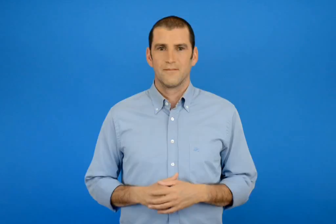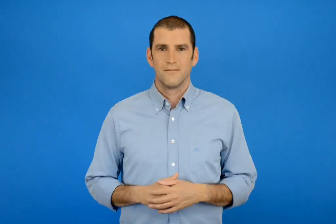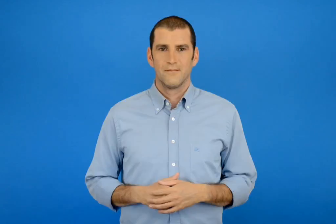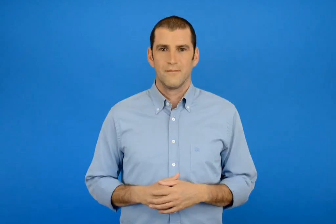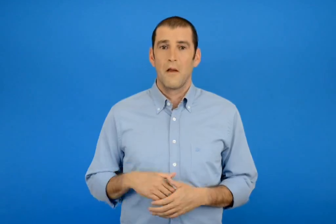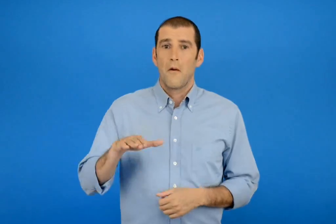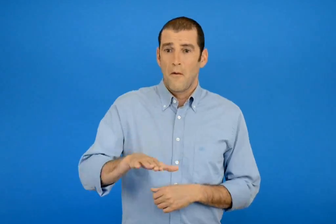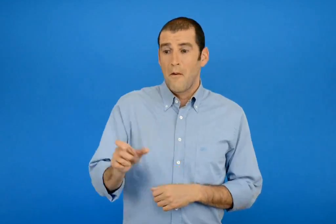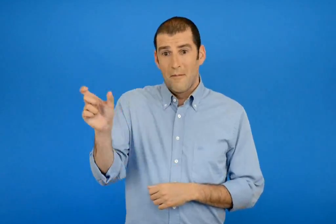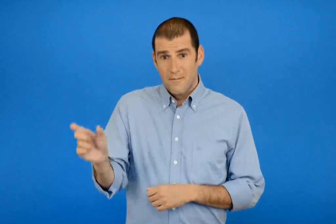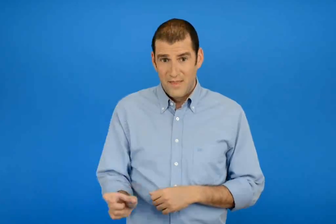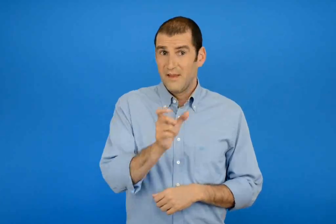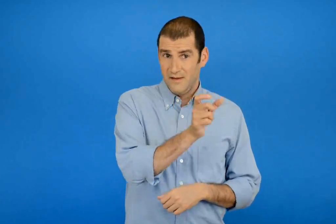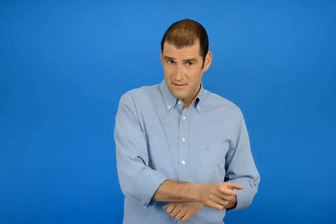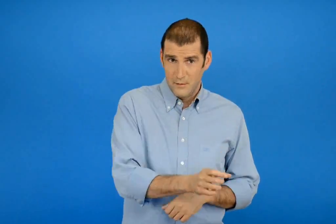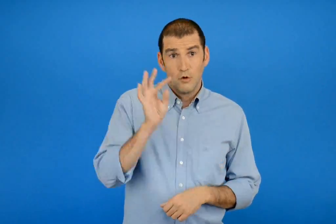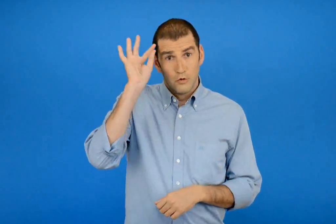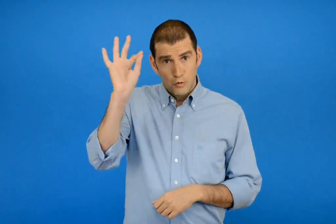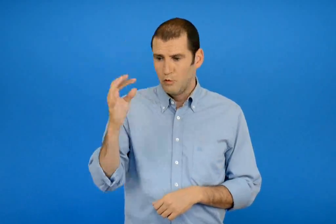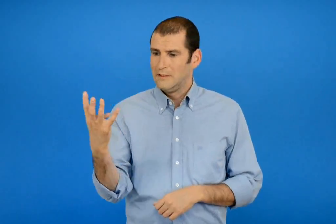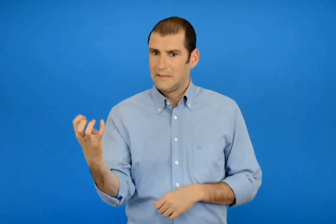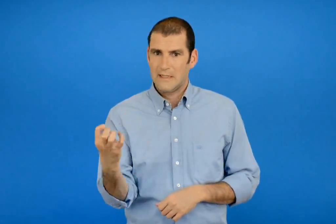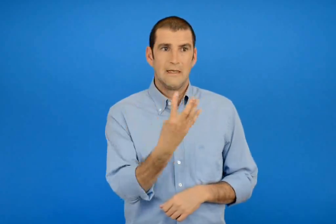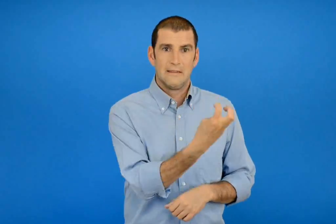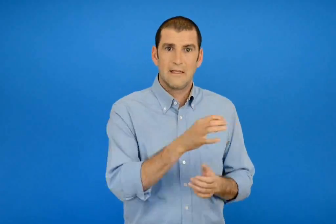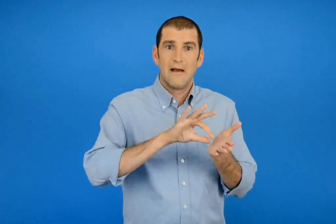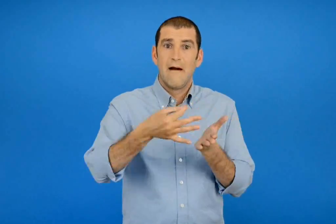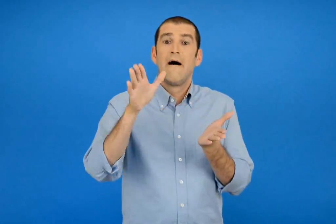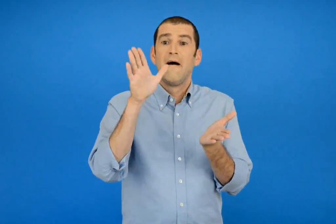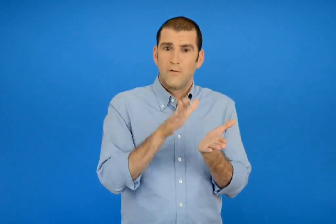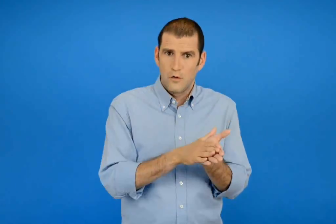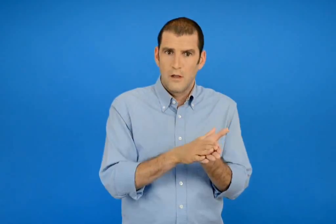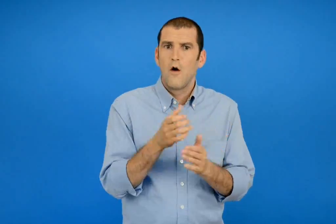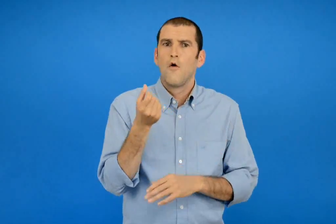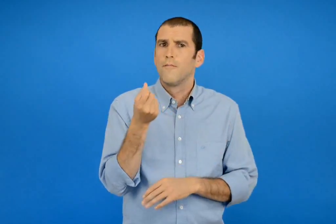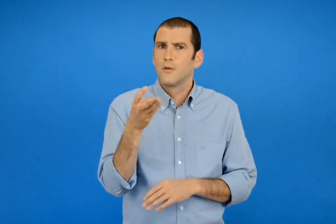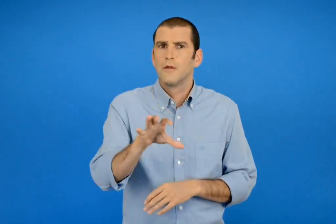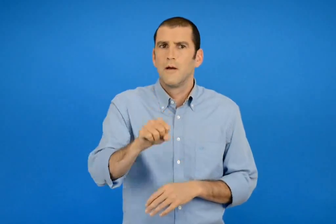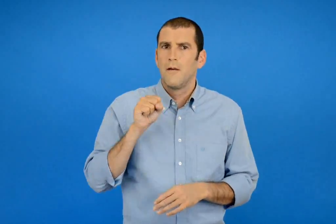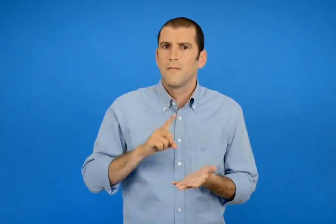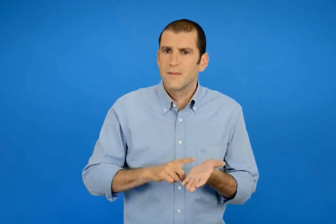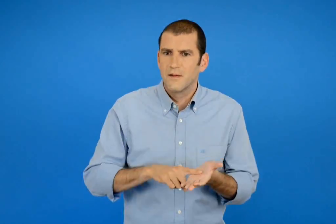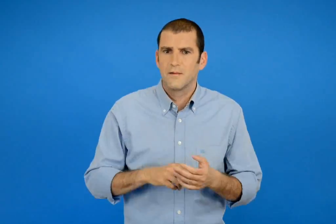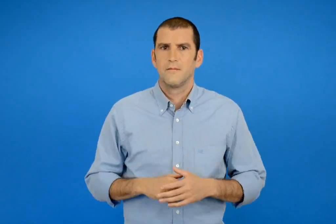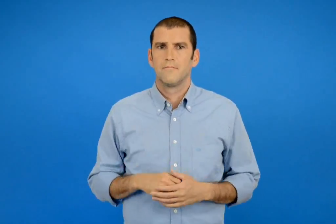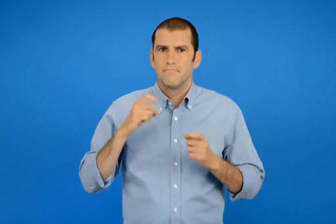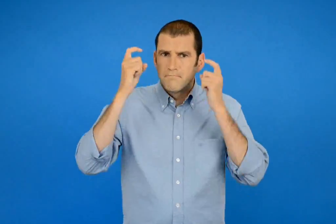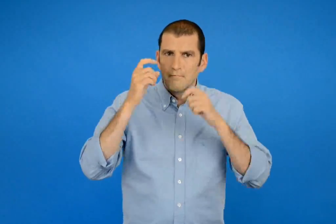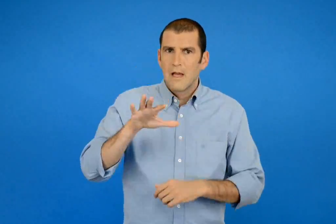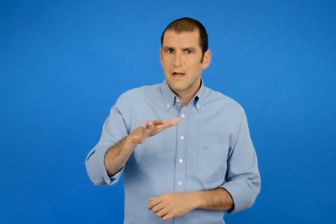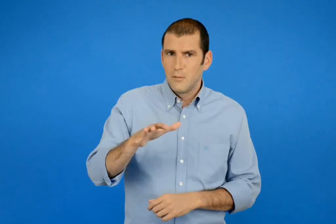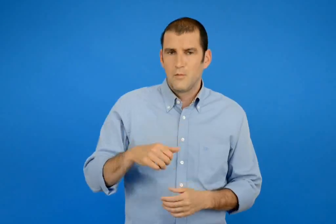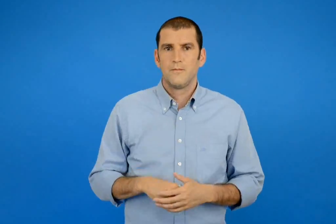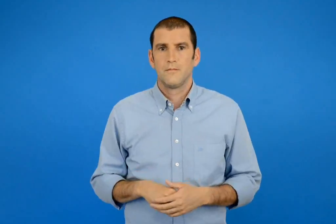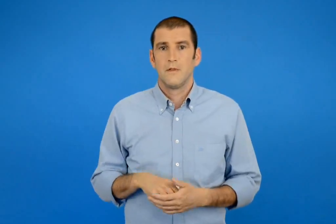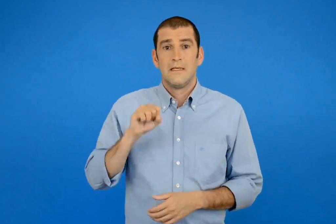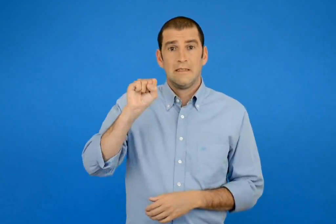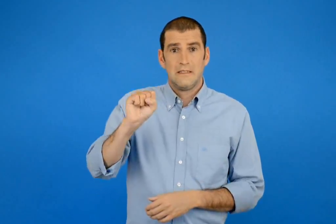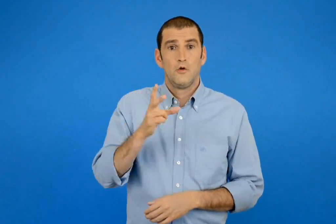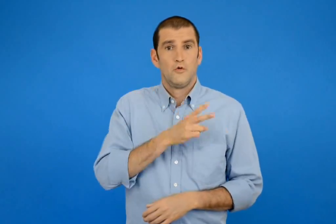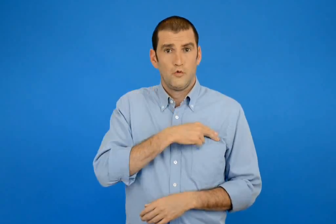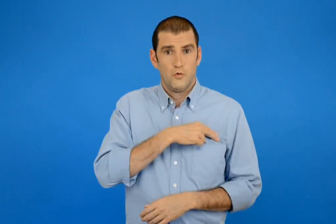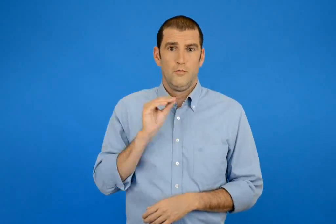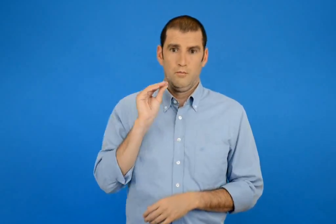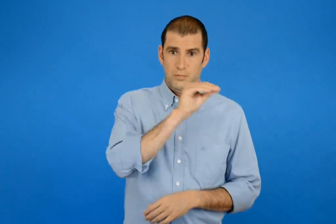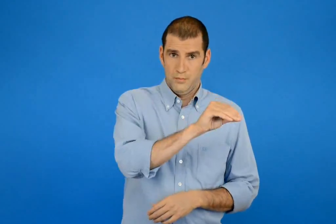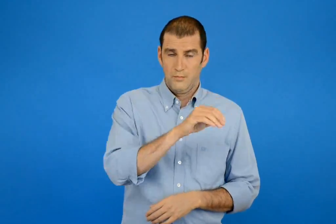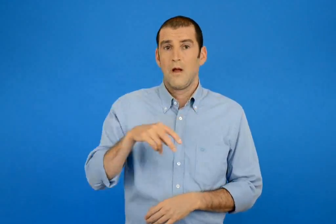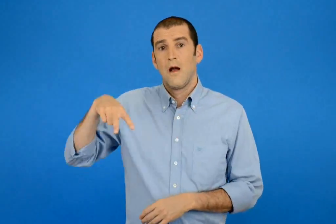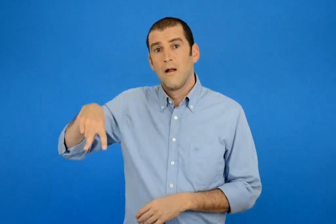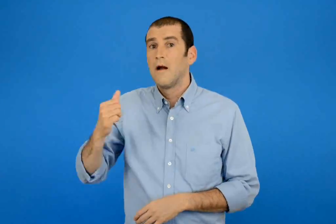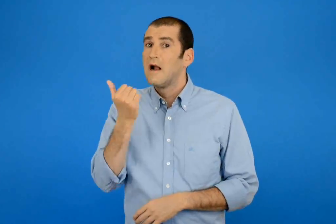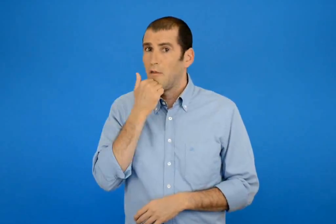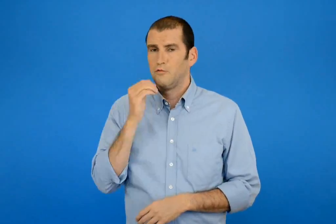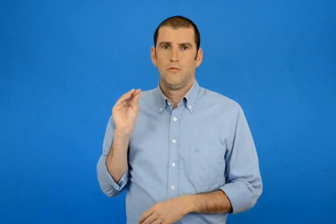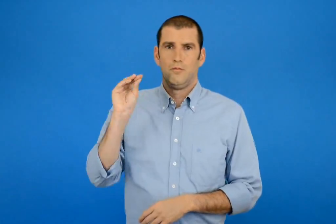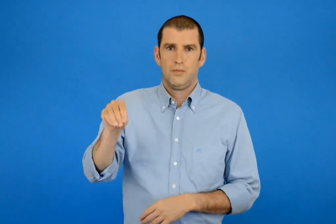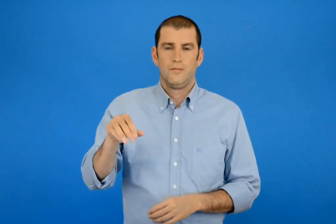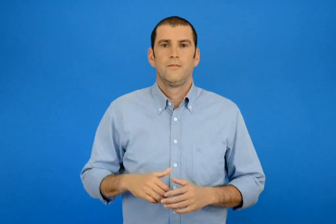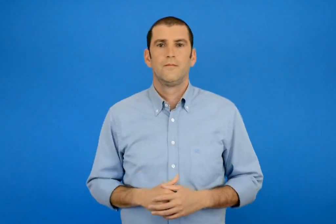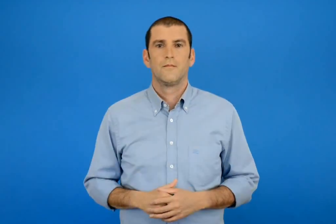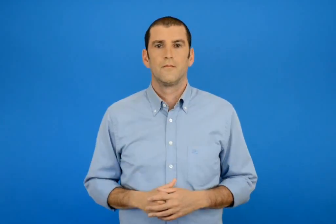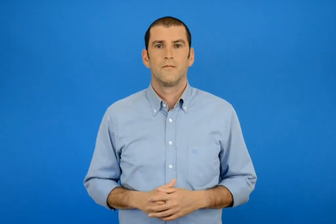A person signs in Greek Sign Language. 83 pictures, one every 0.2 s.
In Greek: πόσα αυτοκόλλητα θα έπρεπε να πάρει κάθε παιδί ώστε να έχει το καθένα 40 αυτοκόλλητα ; εκτιμώ βάζω σ για σωστό η λ για λάθος
